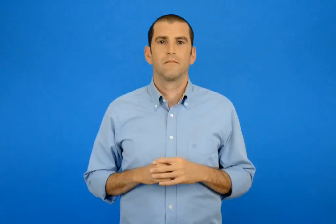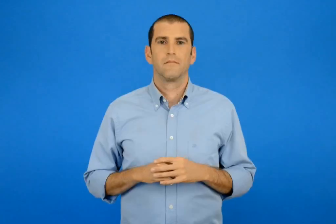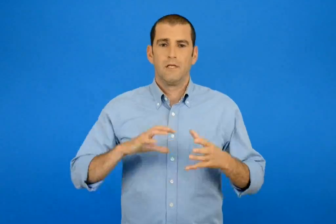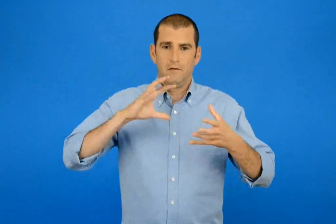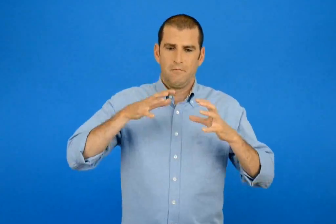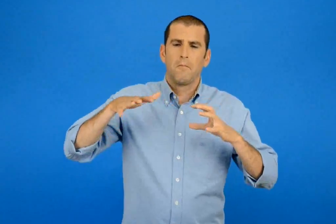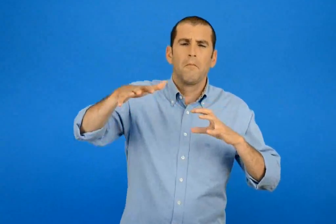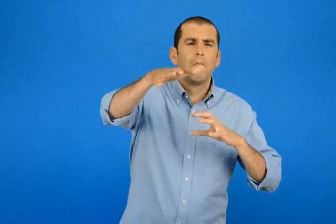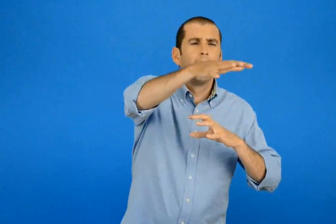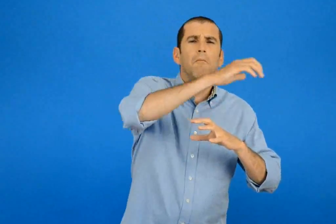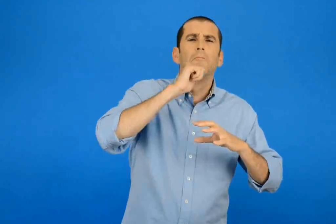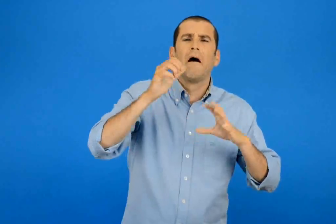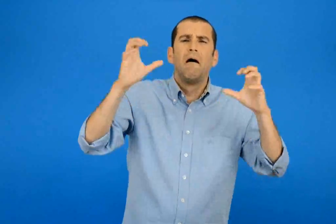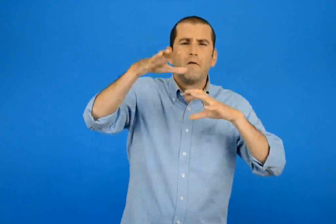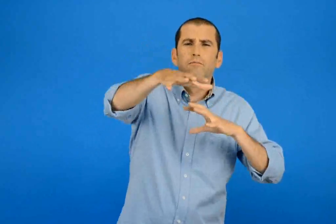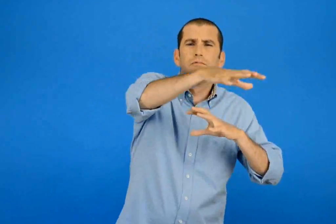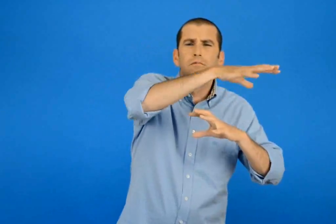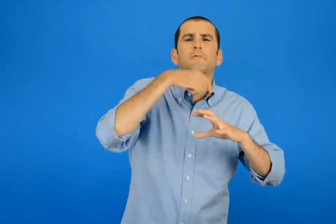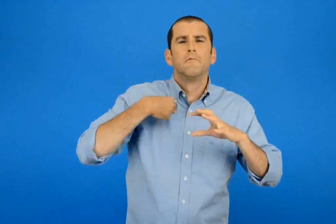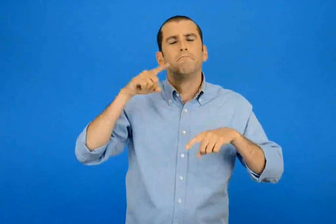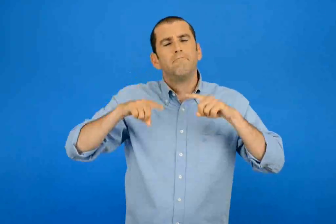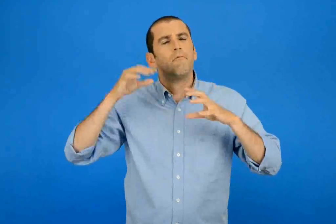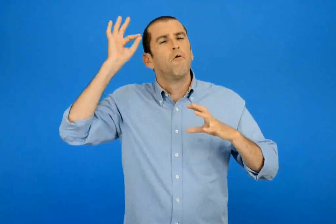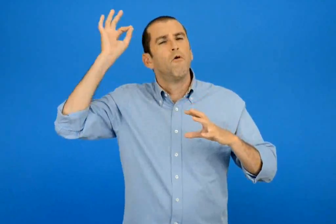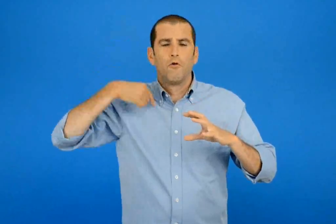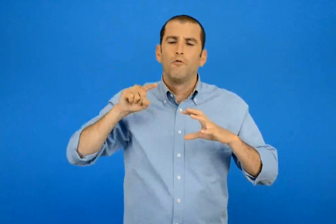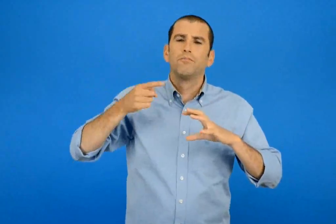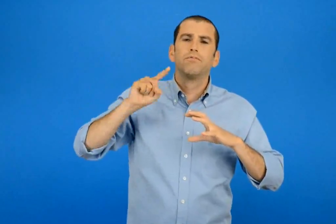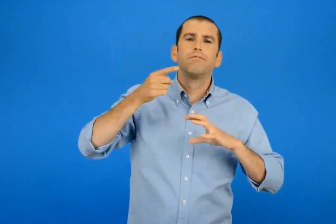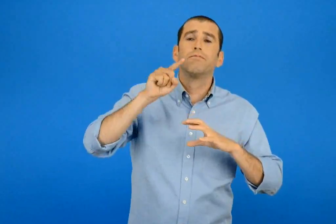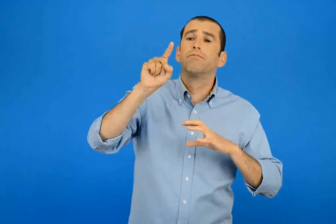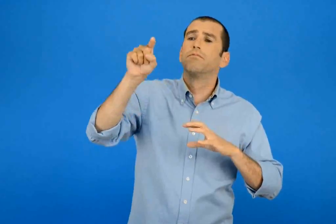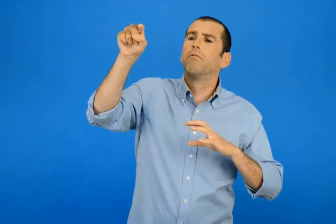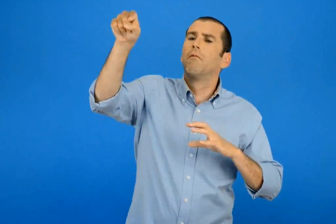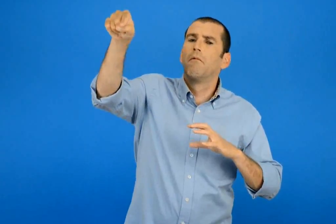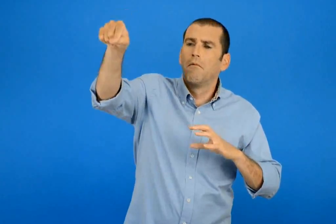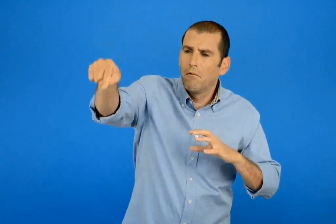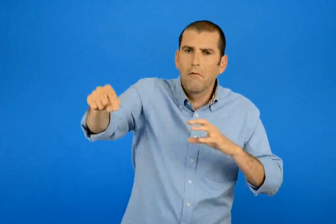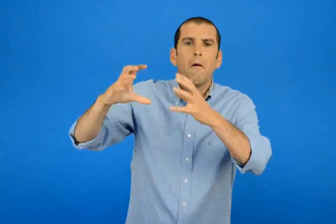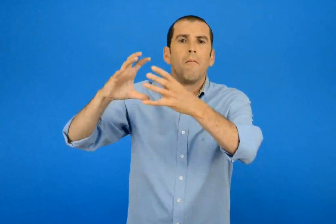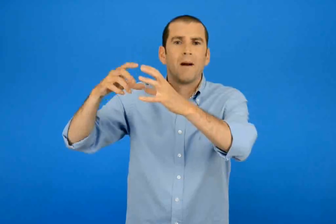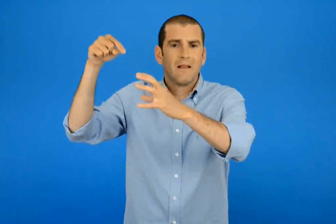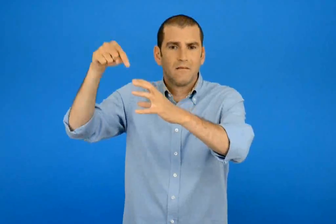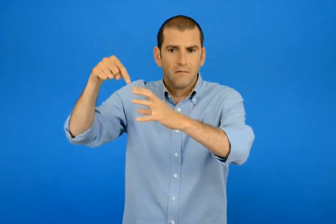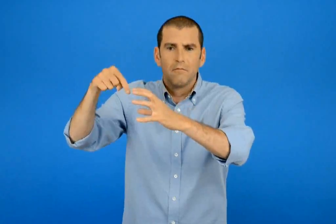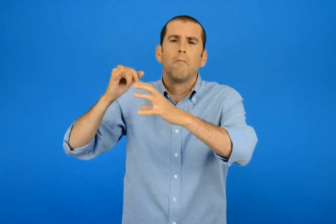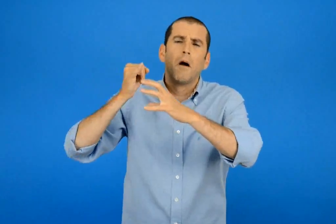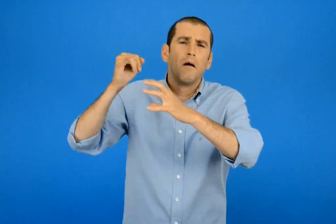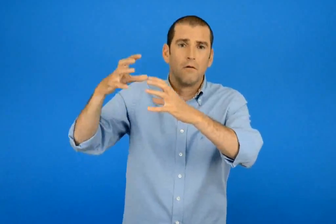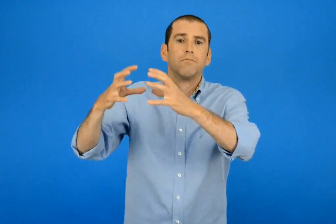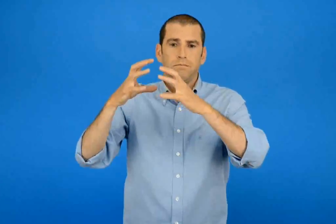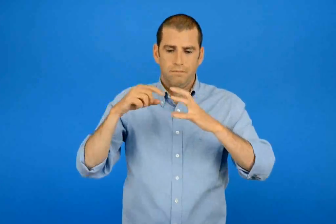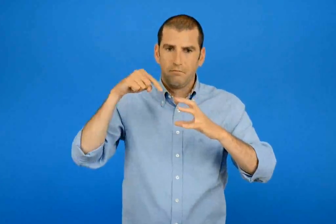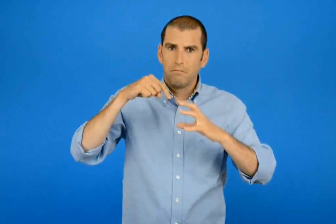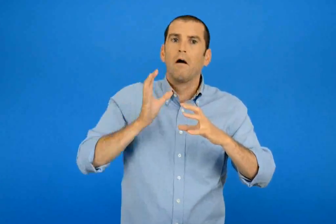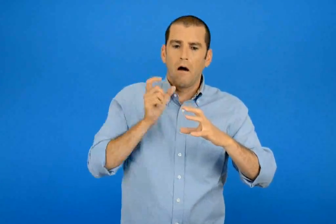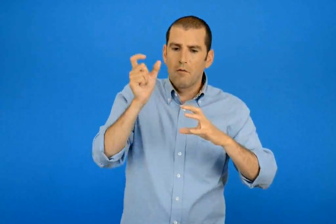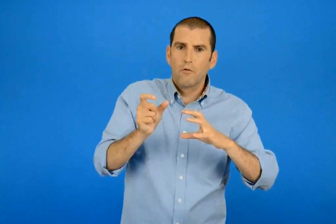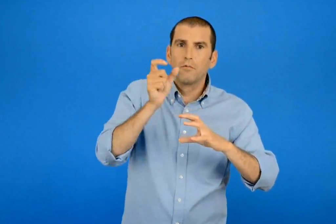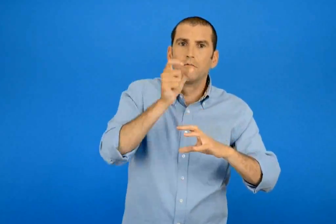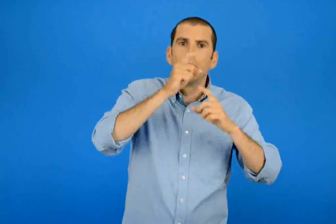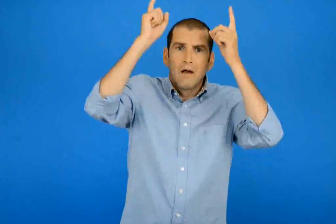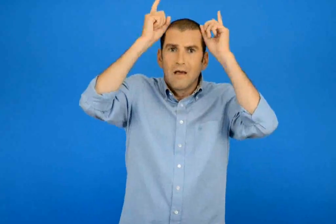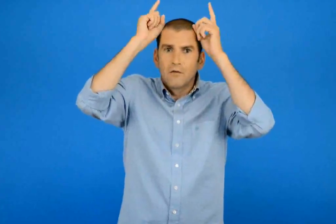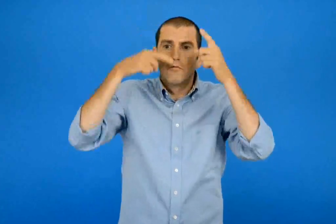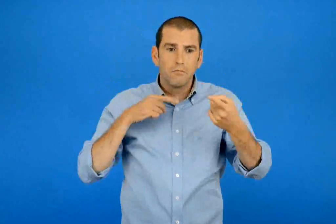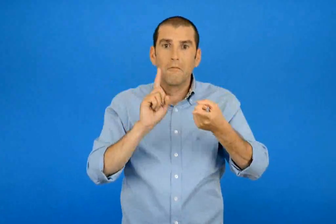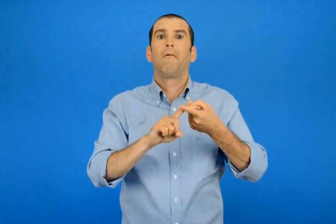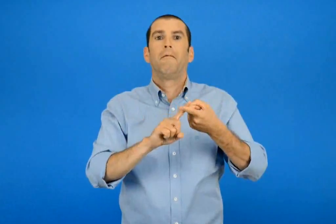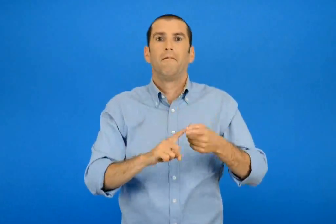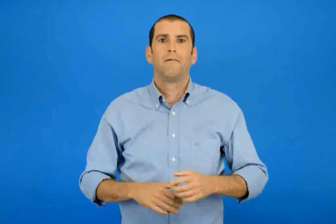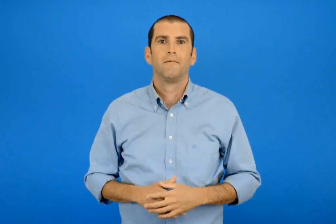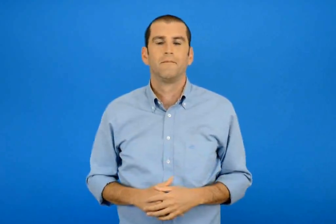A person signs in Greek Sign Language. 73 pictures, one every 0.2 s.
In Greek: μερικές φορές ονειρεύομαι πως ταξιδεύω στο διάστημα φτάνω σε έναν πλανήτη μακρινό και συναντώ τους εξωγήινους
